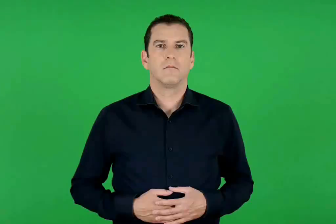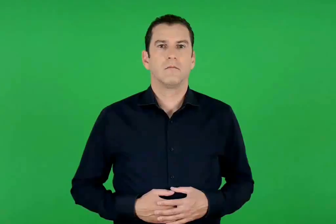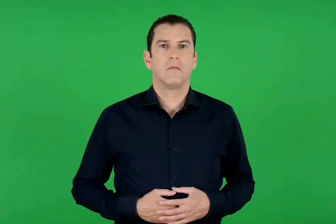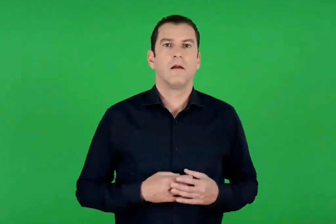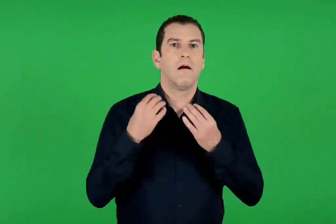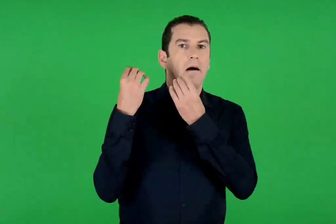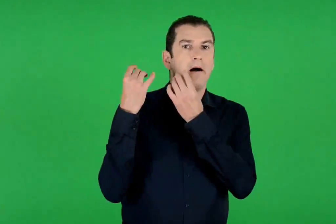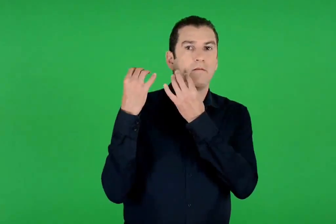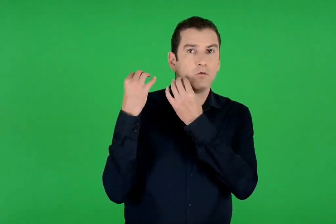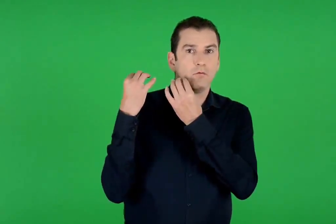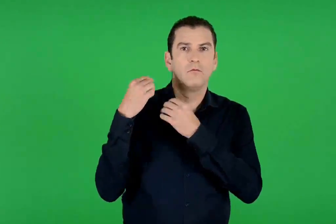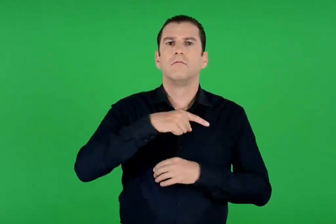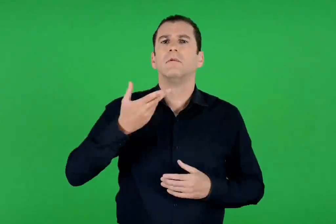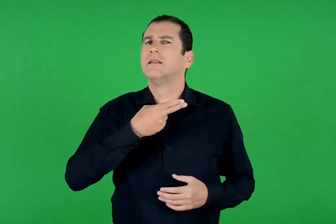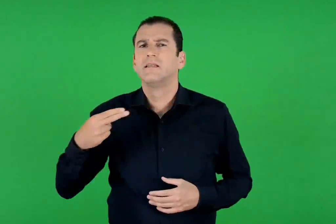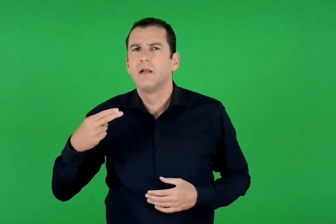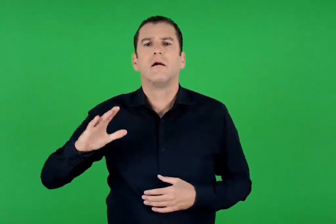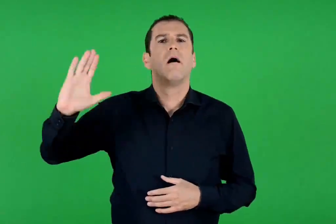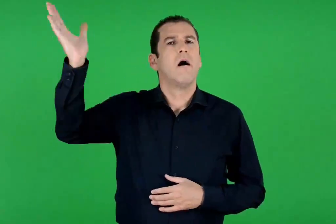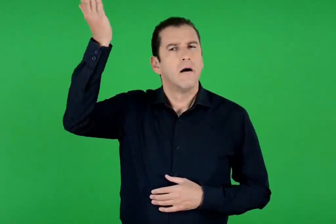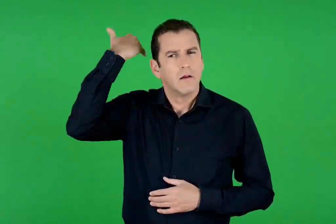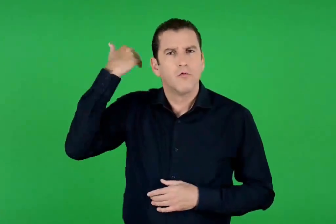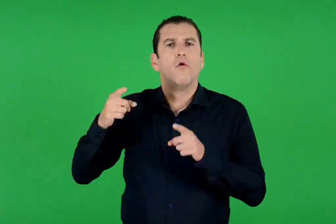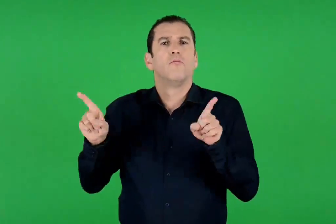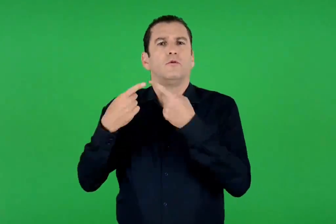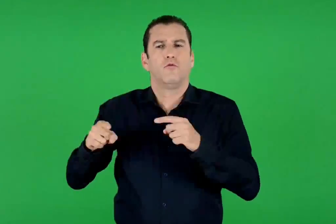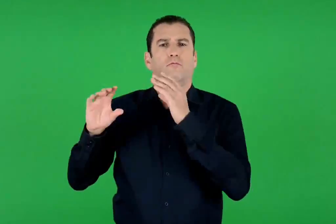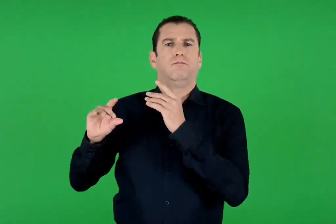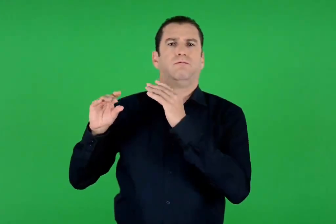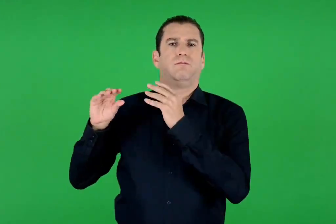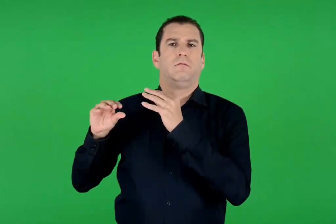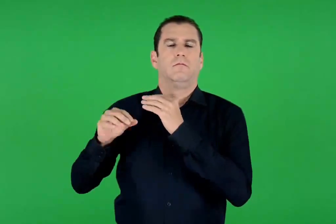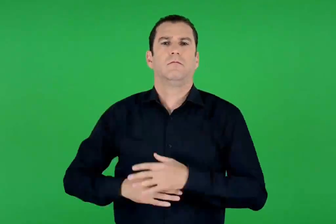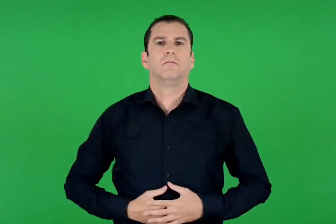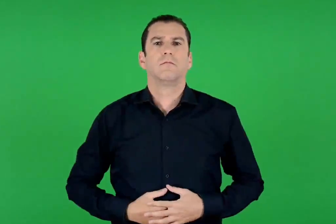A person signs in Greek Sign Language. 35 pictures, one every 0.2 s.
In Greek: αυλός αρχαίο μουσικό όργανο
